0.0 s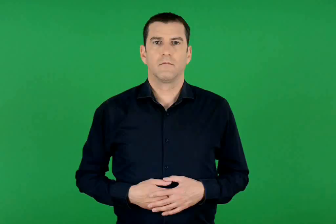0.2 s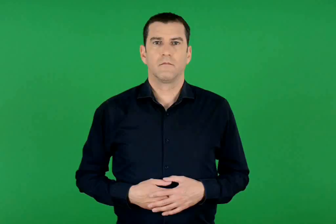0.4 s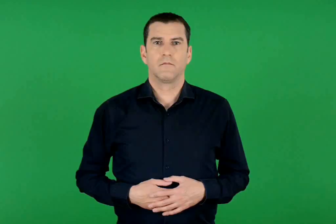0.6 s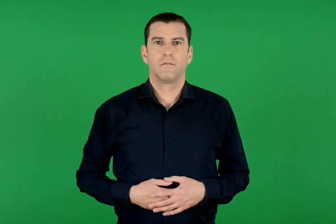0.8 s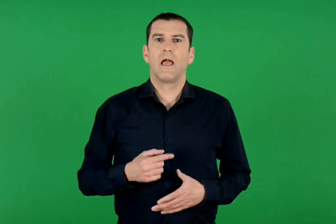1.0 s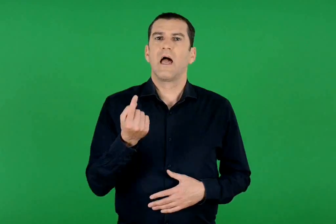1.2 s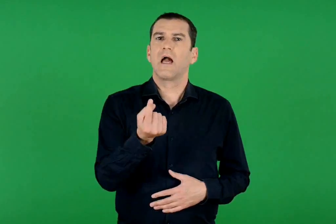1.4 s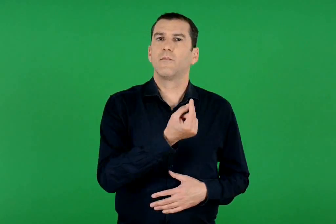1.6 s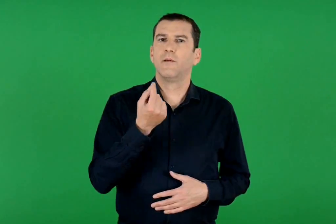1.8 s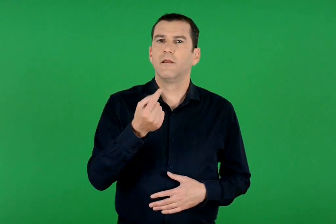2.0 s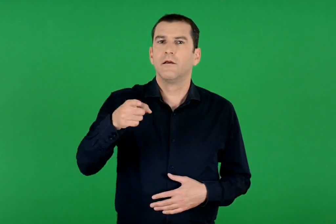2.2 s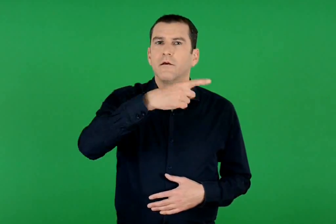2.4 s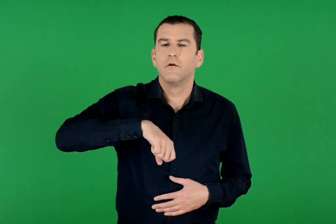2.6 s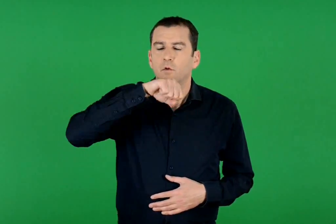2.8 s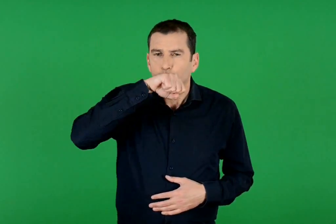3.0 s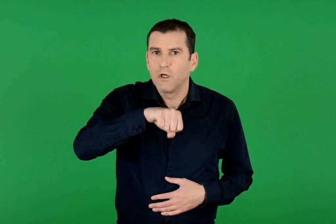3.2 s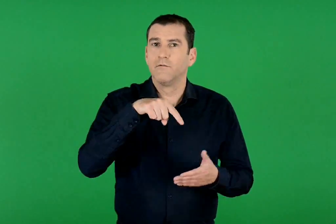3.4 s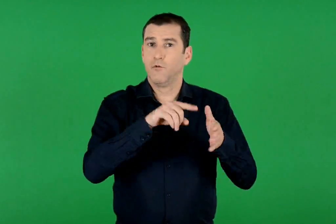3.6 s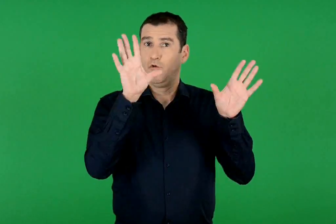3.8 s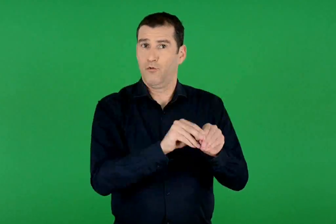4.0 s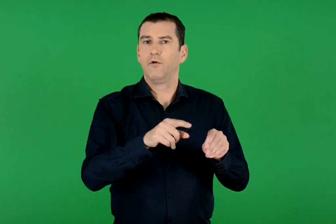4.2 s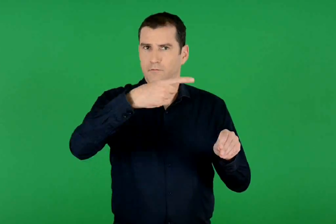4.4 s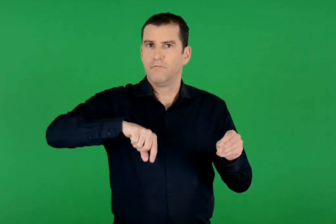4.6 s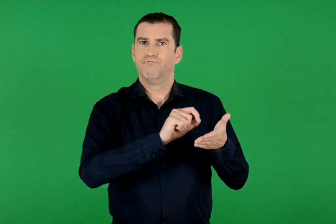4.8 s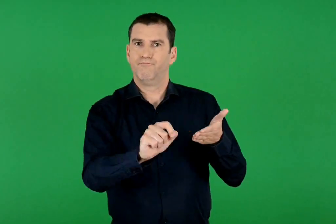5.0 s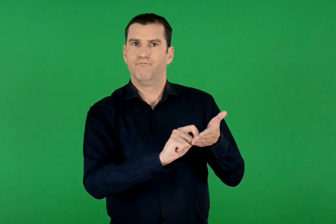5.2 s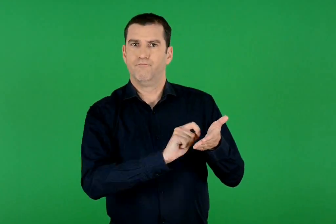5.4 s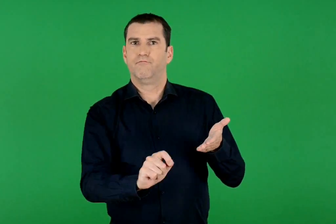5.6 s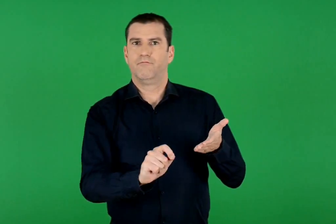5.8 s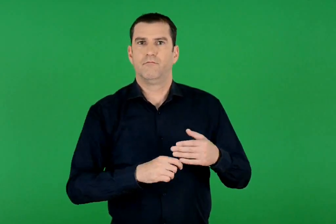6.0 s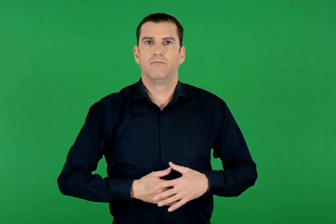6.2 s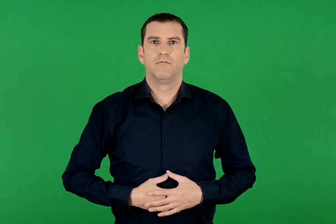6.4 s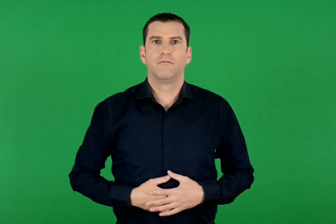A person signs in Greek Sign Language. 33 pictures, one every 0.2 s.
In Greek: γράφουμε για την αγαπημένη μας εκπομπή
